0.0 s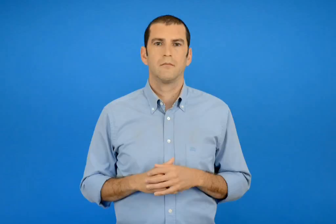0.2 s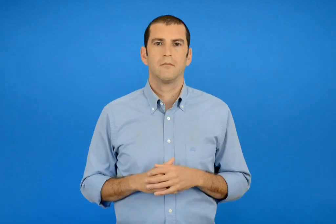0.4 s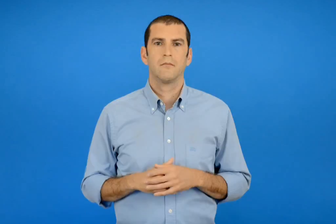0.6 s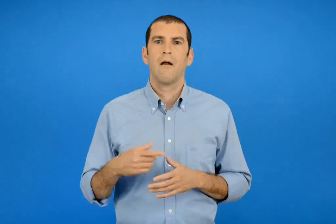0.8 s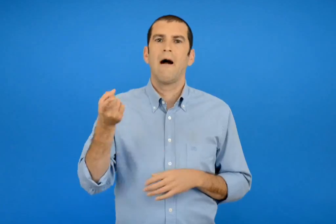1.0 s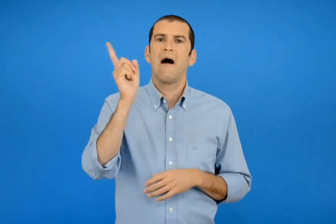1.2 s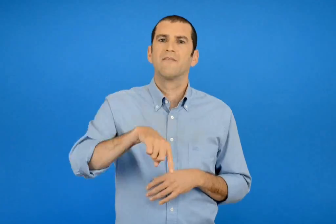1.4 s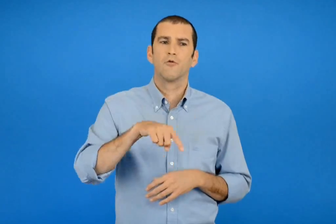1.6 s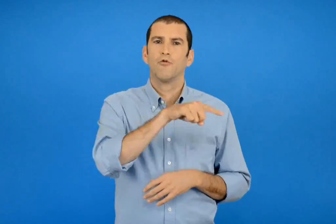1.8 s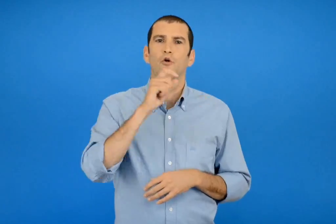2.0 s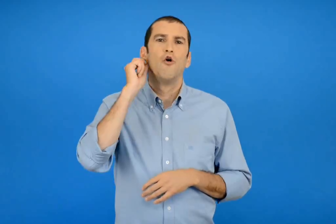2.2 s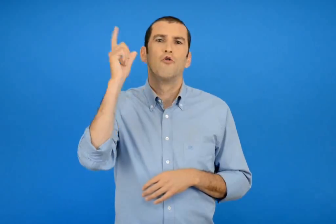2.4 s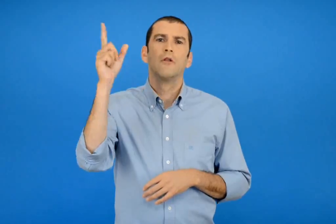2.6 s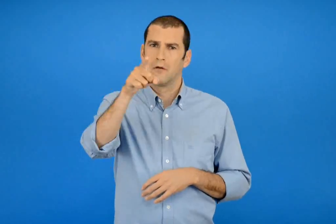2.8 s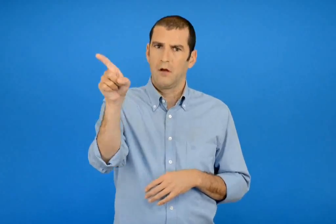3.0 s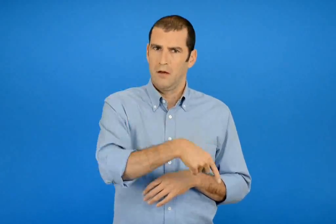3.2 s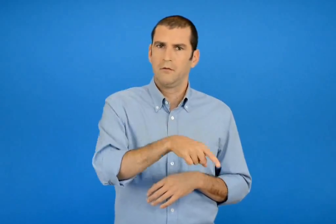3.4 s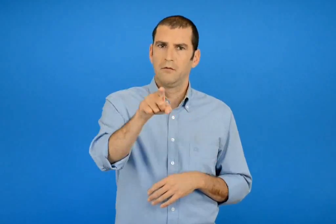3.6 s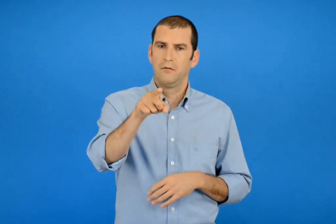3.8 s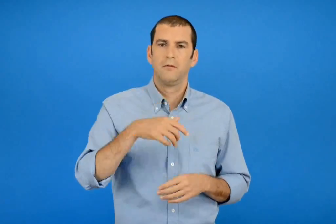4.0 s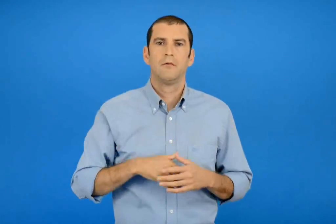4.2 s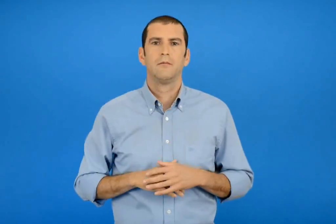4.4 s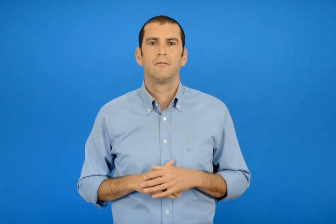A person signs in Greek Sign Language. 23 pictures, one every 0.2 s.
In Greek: θα έρθεις στη γιορτή αύριο ;
